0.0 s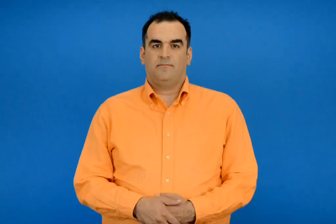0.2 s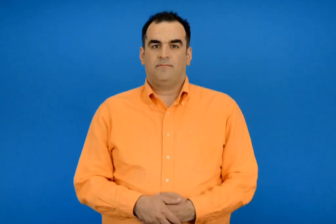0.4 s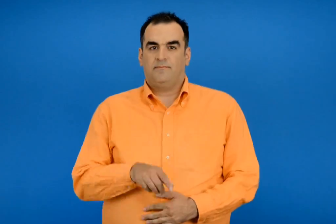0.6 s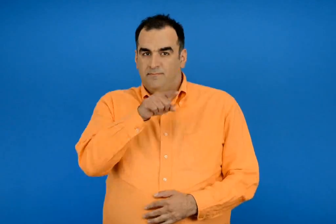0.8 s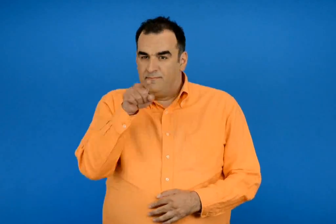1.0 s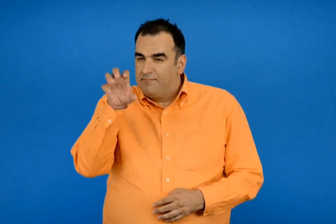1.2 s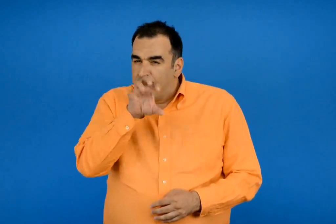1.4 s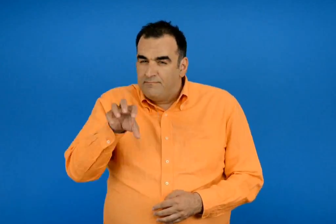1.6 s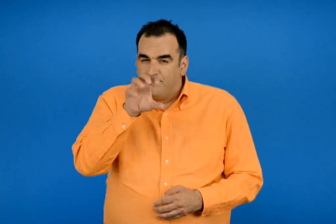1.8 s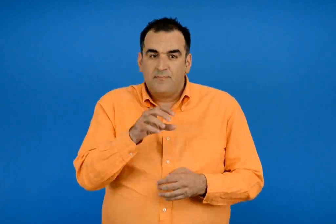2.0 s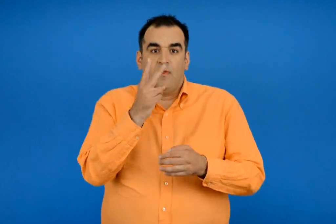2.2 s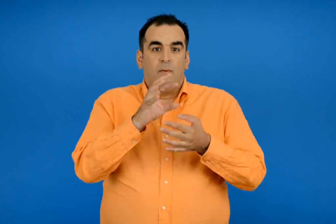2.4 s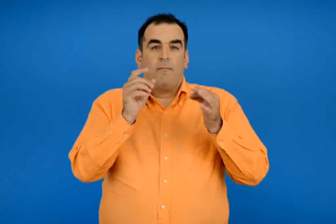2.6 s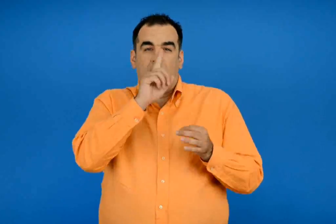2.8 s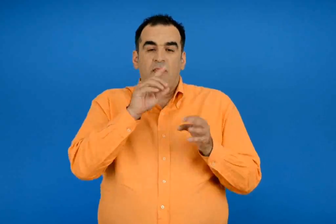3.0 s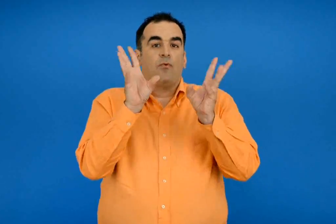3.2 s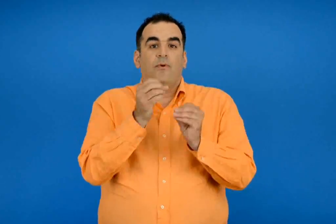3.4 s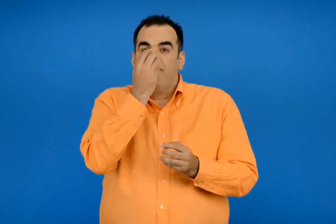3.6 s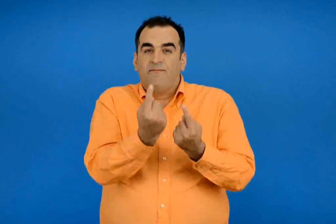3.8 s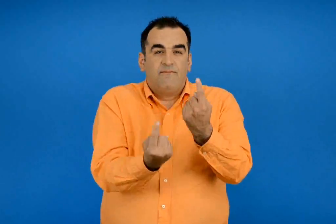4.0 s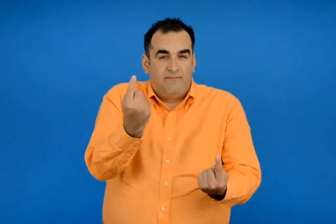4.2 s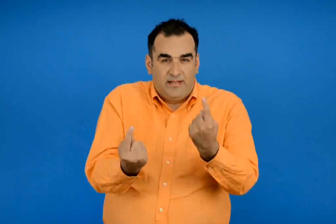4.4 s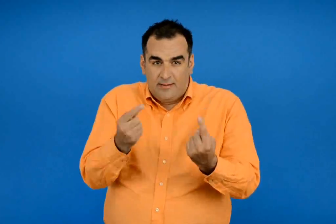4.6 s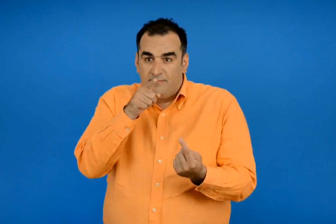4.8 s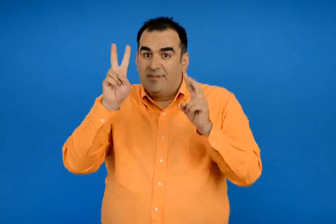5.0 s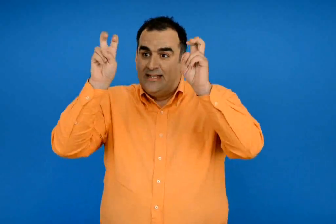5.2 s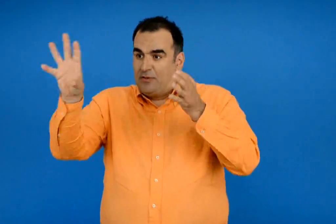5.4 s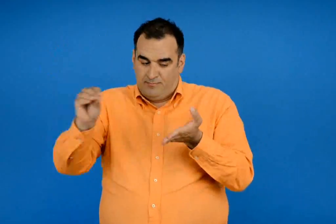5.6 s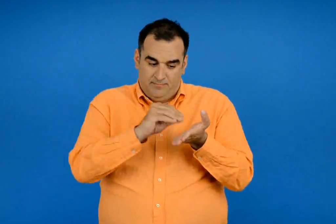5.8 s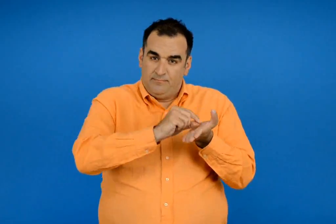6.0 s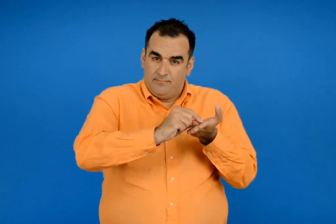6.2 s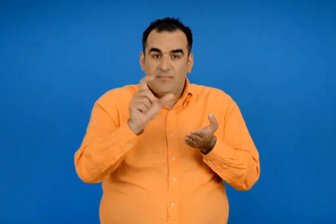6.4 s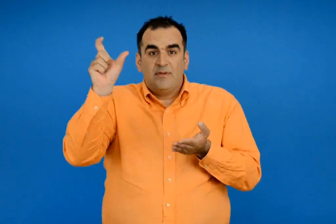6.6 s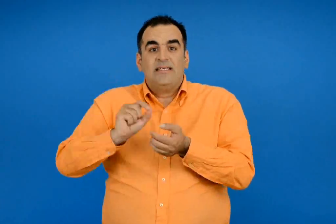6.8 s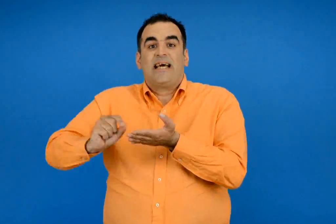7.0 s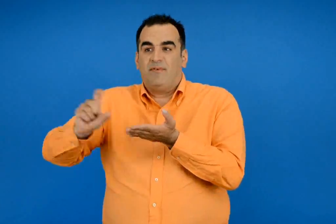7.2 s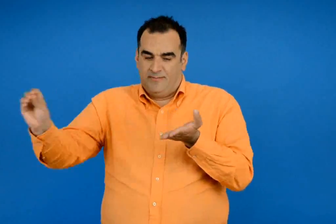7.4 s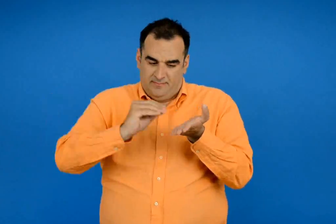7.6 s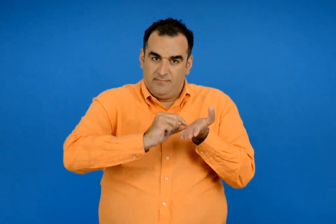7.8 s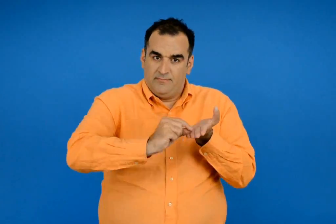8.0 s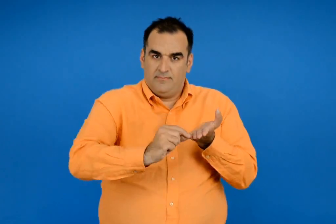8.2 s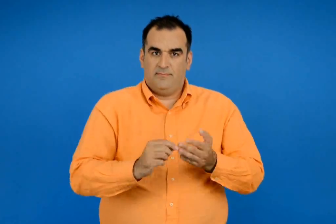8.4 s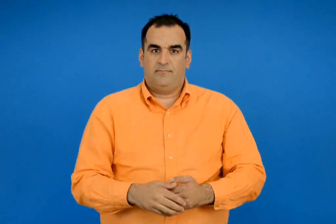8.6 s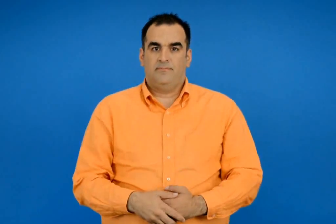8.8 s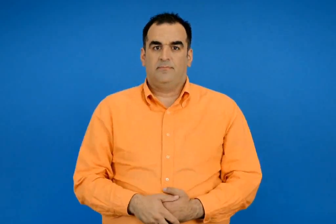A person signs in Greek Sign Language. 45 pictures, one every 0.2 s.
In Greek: βρείτε δυο παραμυθία που αναφέρονται σε φυτά γράψτε τον τίτλο και το συγγραφέα τους
